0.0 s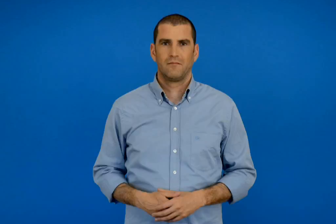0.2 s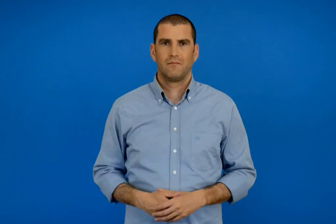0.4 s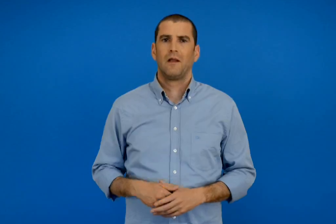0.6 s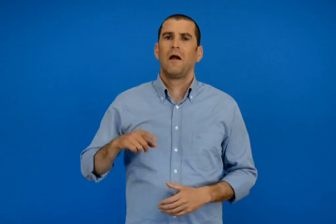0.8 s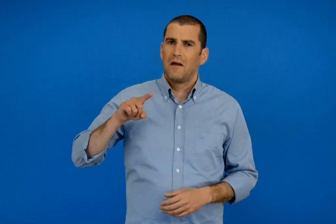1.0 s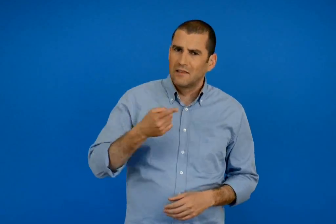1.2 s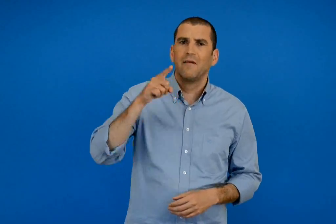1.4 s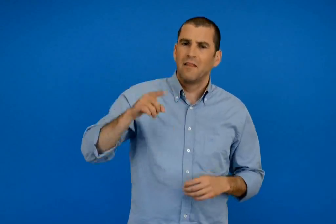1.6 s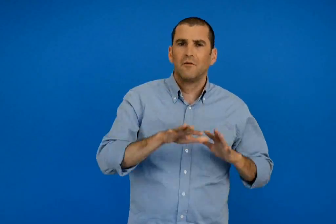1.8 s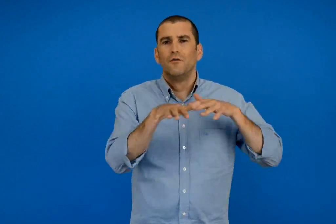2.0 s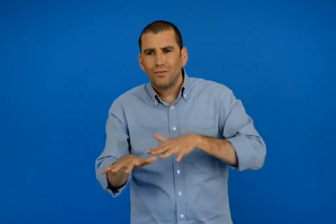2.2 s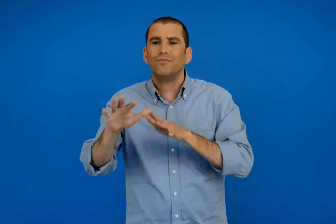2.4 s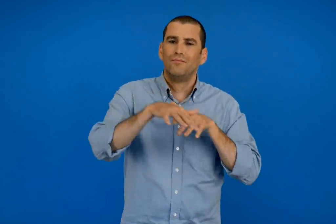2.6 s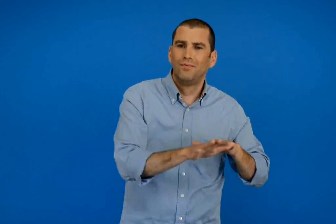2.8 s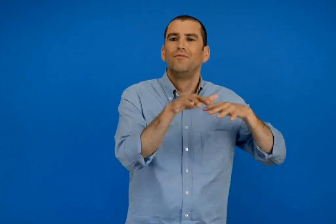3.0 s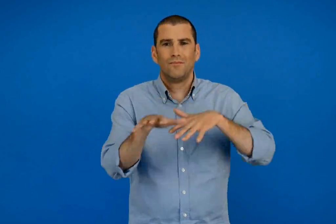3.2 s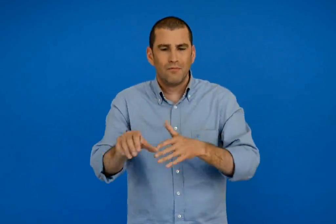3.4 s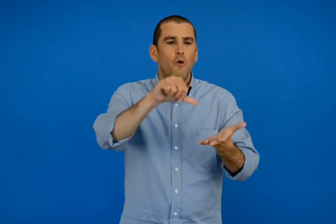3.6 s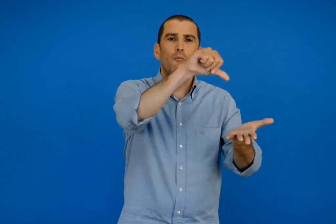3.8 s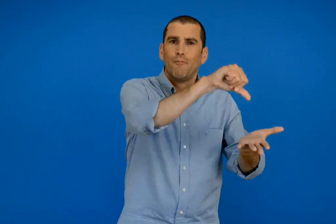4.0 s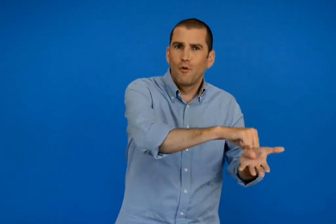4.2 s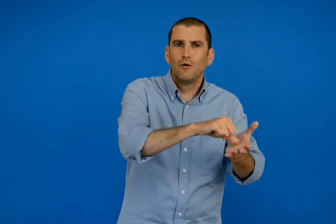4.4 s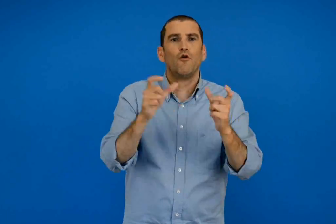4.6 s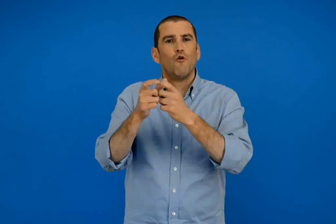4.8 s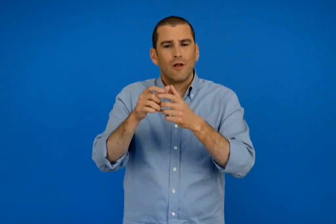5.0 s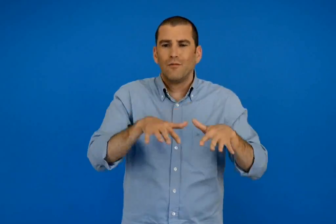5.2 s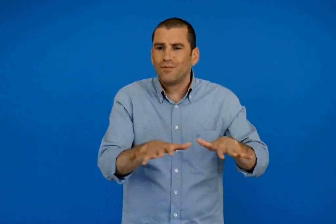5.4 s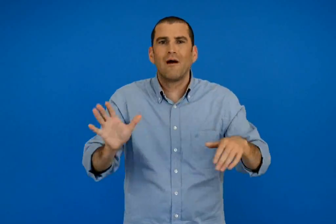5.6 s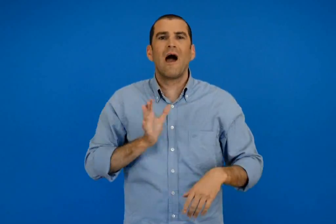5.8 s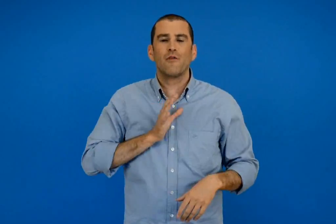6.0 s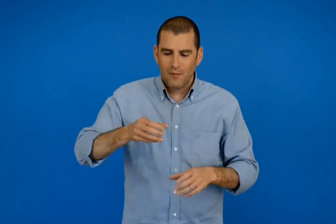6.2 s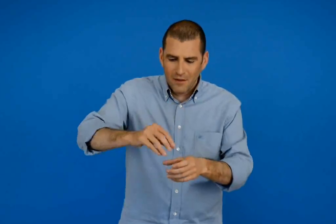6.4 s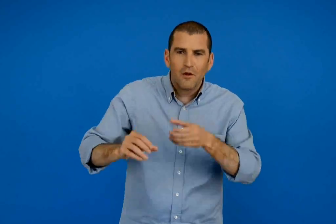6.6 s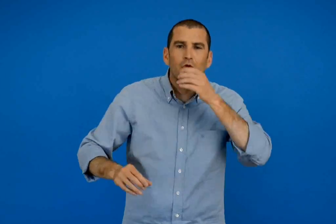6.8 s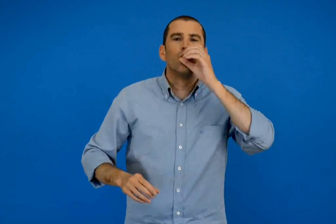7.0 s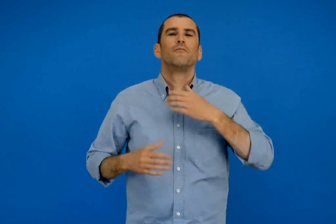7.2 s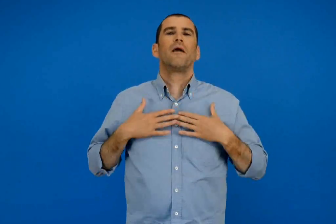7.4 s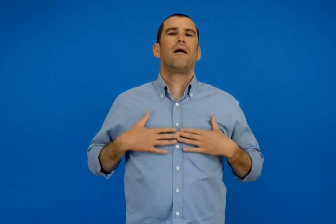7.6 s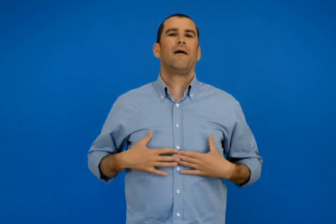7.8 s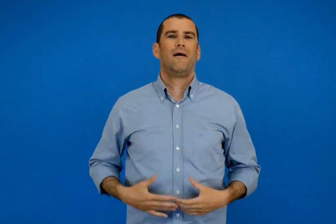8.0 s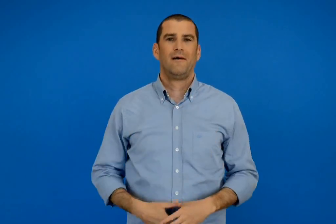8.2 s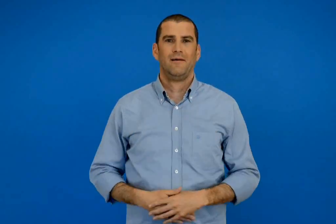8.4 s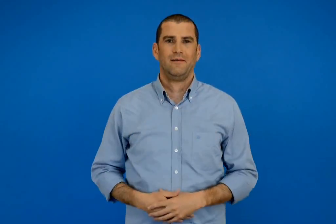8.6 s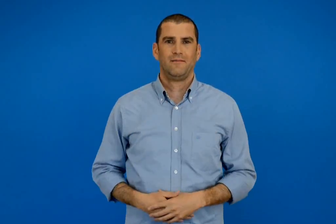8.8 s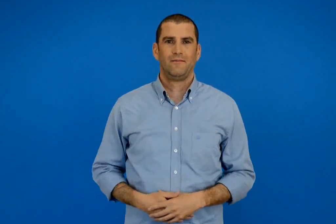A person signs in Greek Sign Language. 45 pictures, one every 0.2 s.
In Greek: ταξίδευε ταξίδευε µε το νερό του ξεδιψούσαν οι άνθρωποι σε πόλεις και χωριά
